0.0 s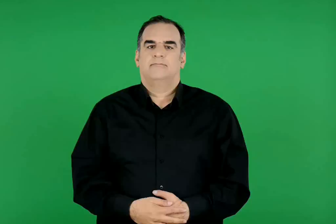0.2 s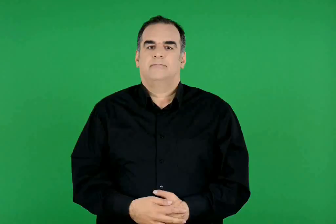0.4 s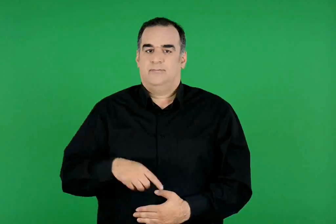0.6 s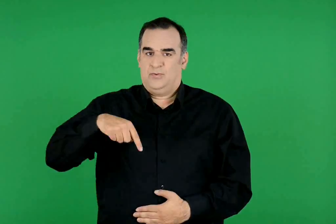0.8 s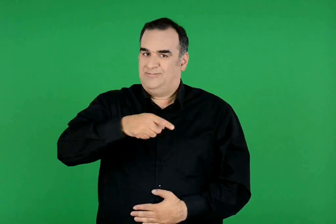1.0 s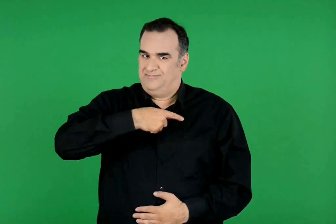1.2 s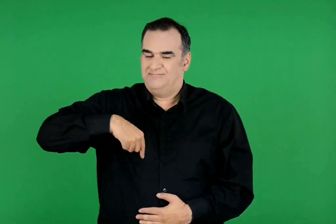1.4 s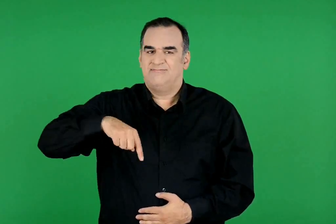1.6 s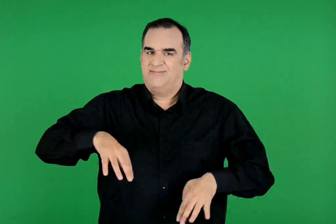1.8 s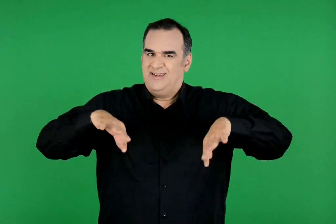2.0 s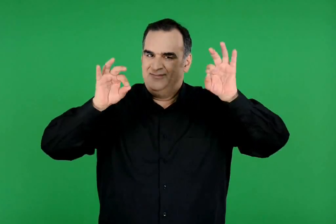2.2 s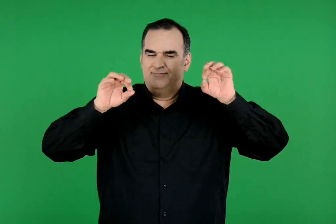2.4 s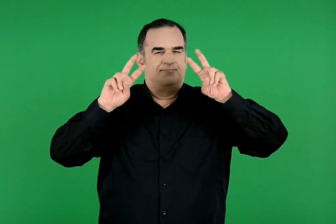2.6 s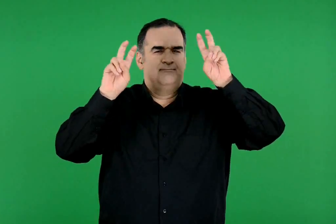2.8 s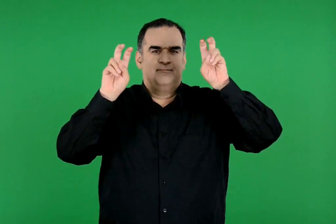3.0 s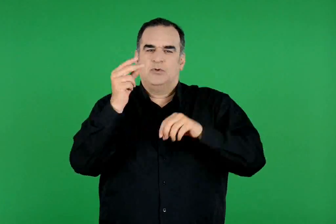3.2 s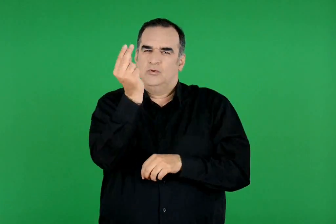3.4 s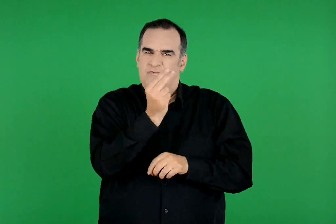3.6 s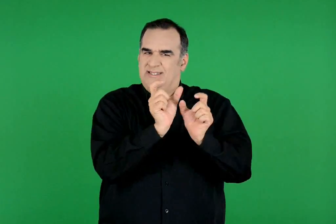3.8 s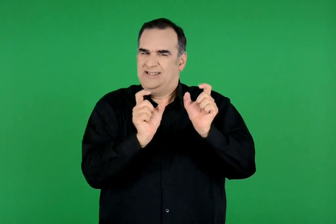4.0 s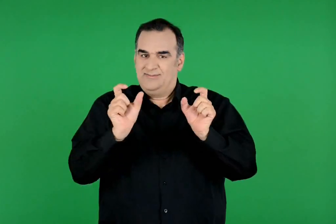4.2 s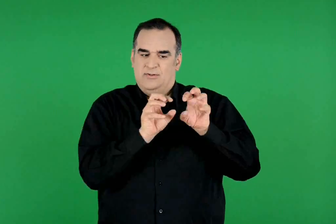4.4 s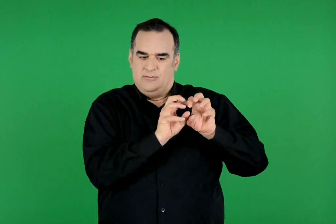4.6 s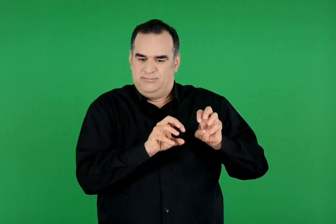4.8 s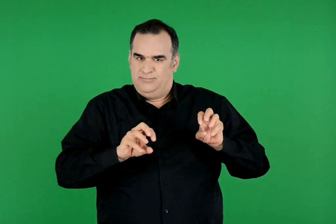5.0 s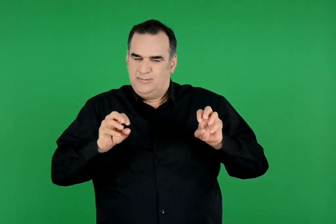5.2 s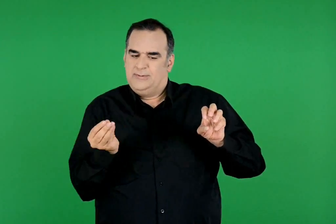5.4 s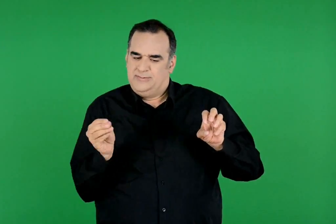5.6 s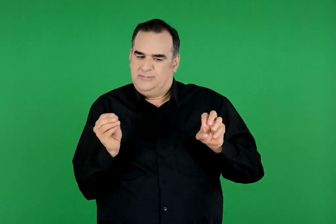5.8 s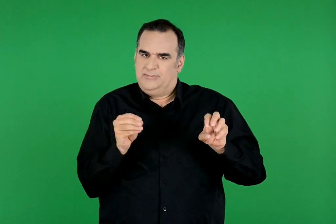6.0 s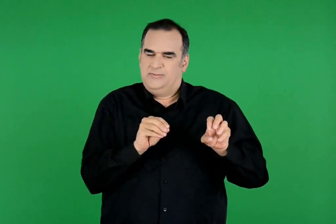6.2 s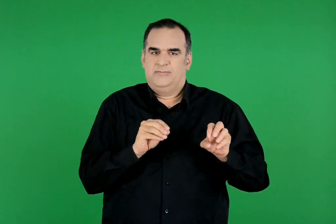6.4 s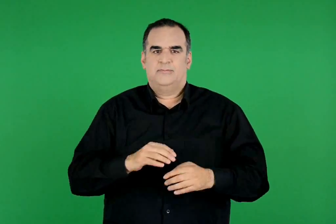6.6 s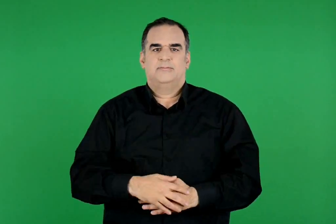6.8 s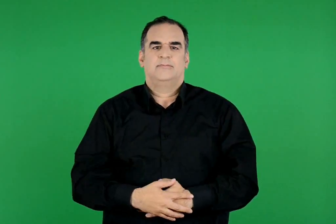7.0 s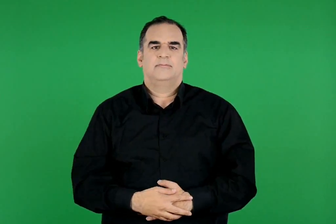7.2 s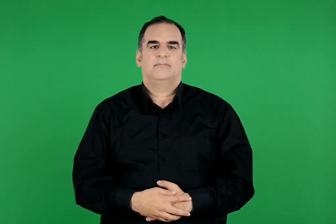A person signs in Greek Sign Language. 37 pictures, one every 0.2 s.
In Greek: πηγαίνουμε στη ζωγραφιά από λέξεις και συμπληρώνουμε
